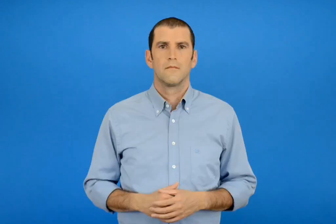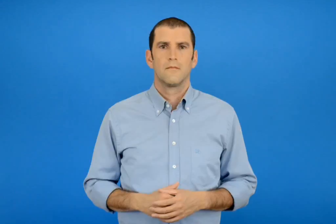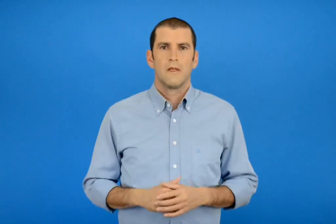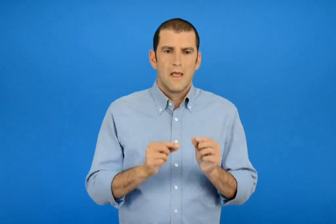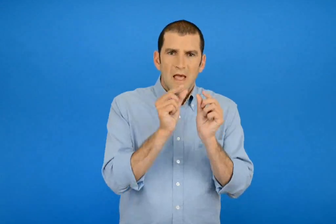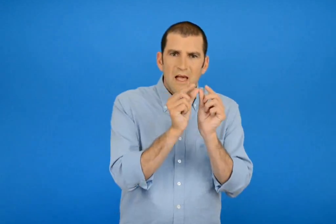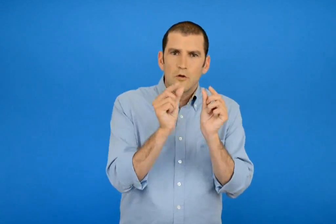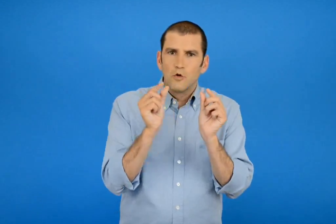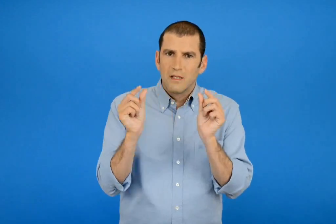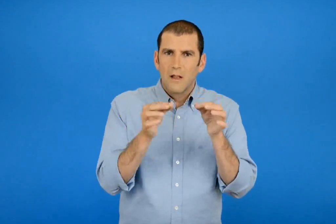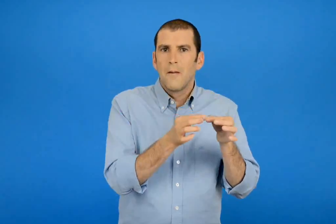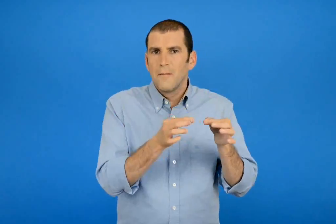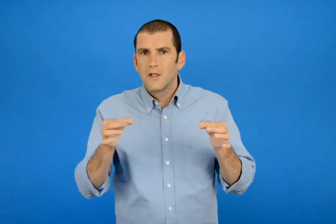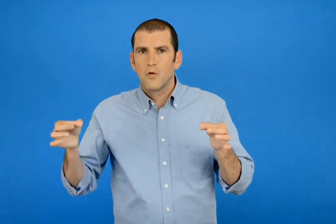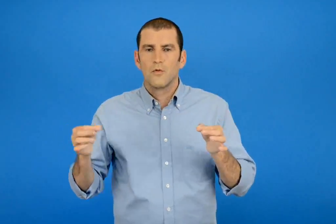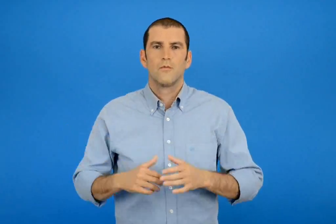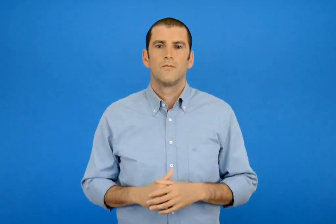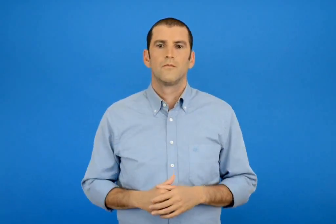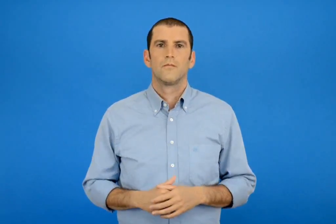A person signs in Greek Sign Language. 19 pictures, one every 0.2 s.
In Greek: μετρώ με εκατοστόμετρα
